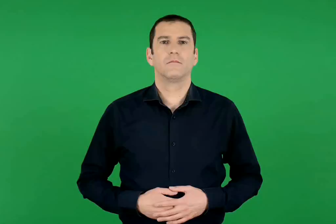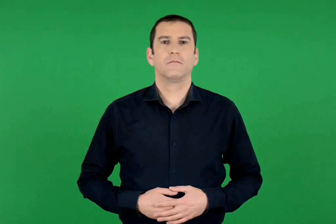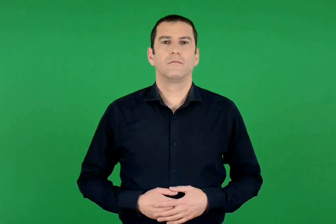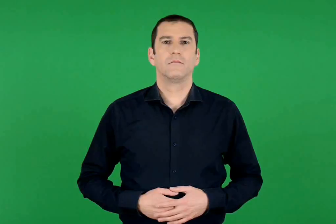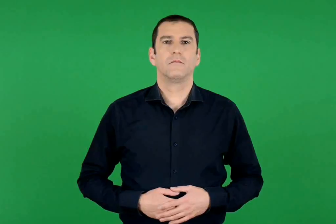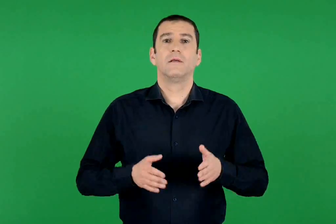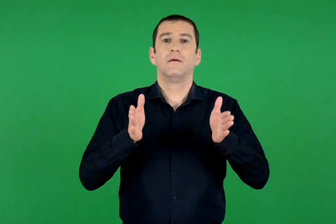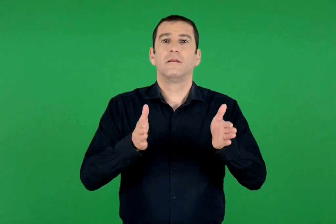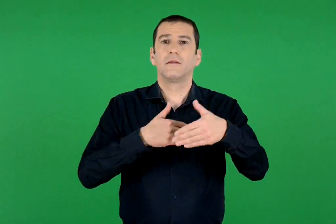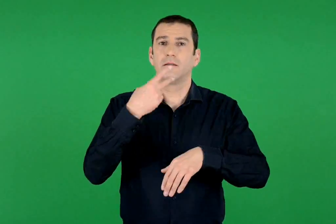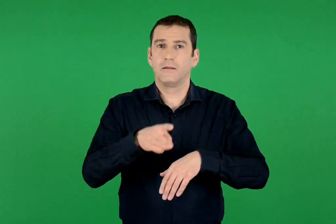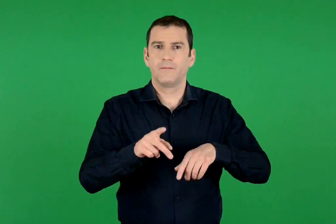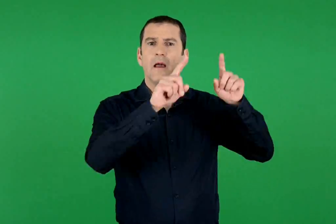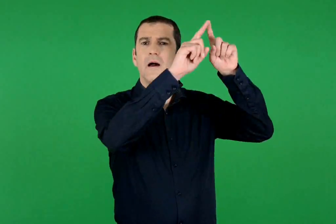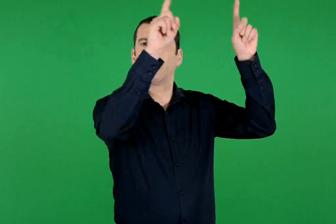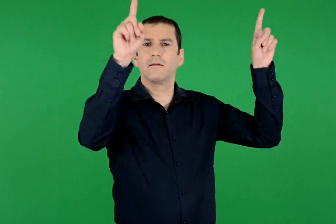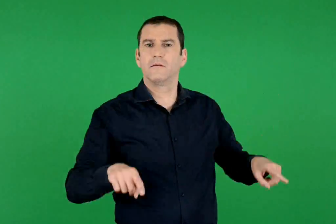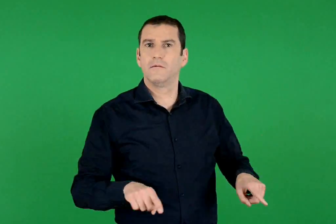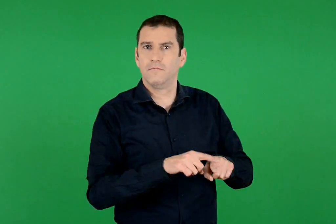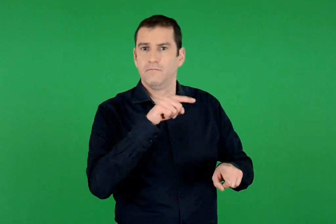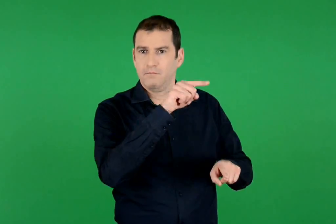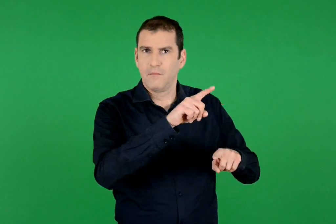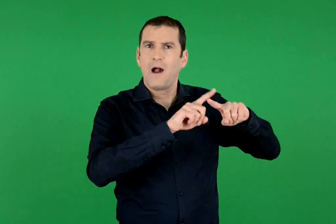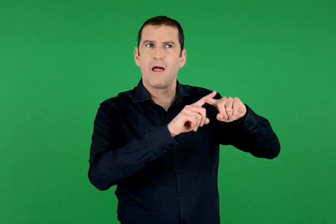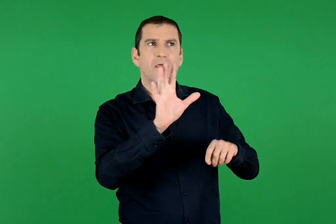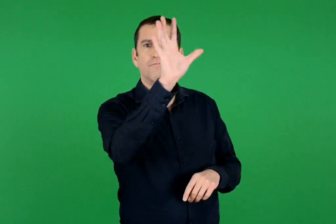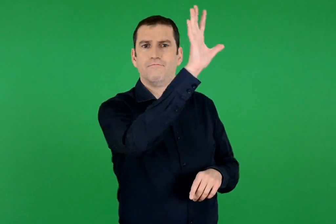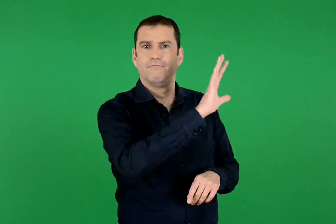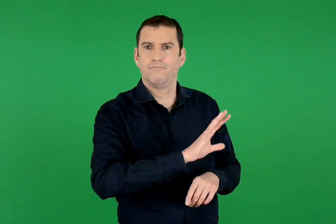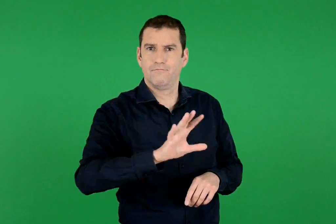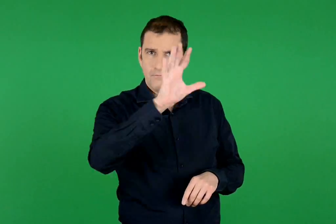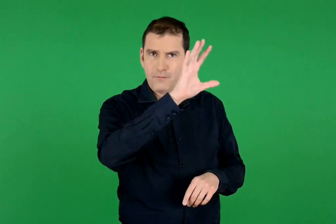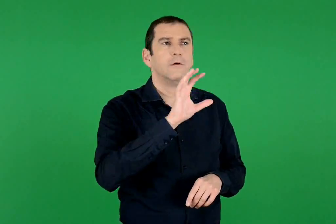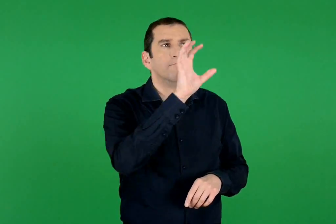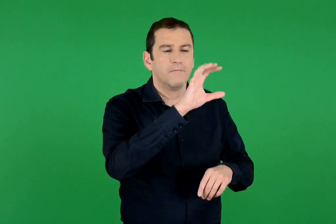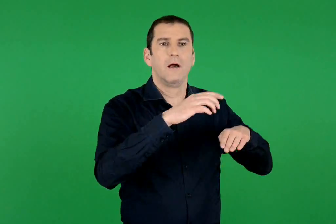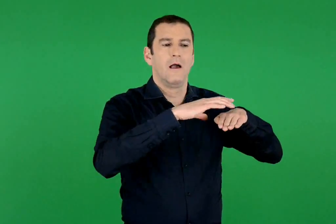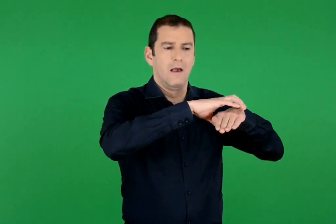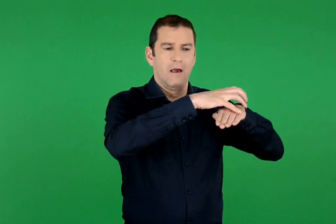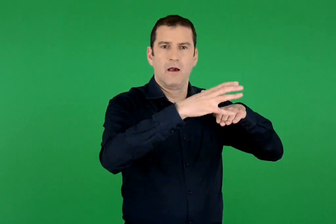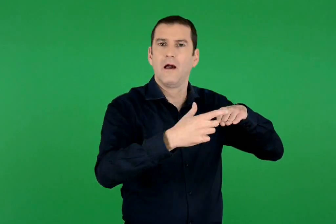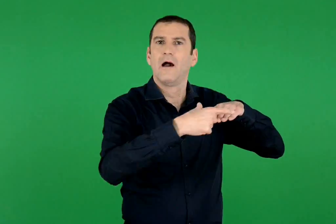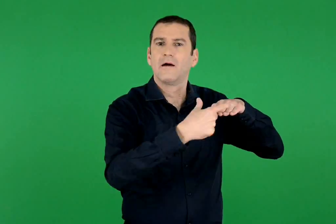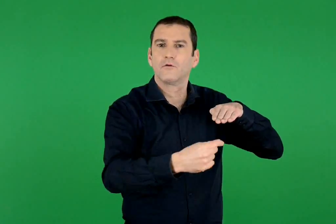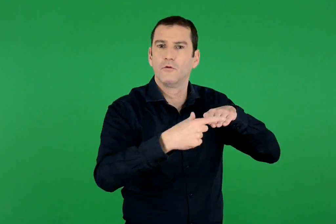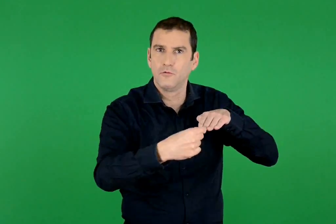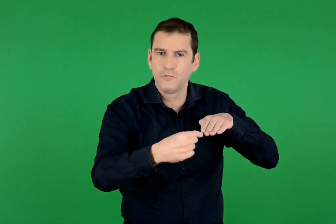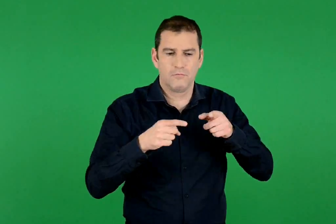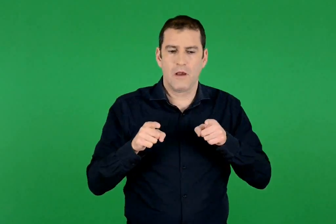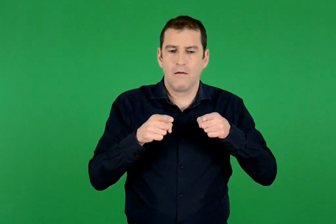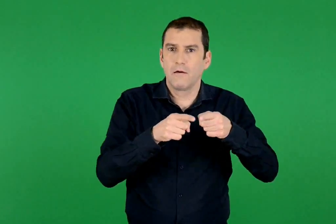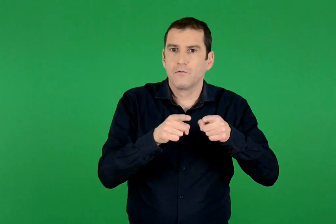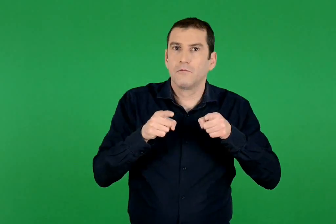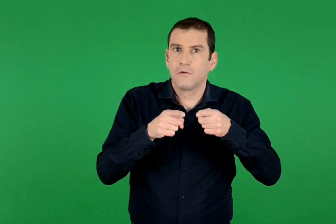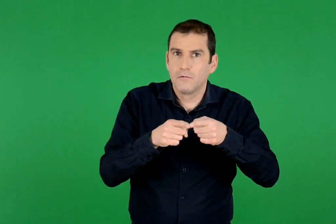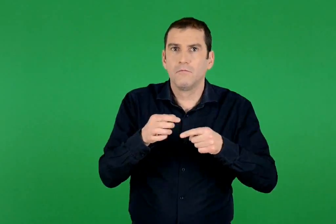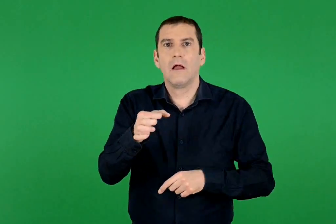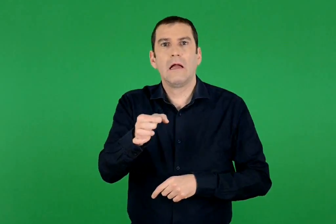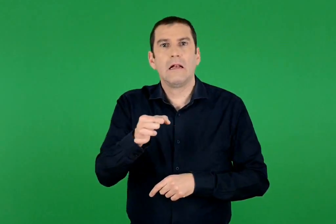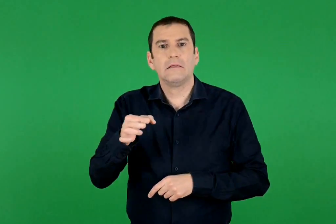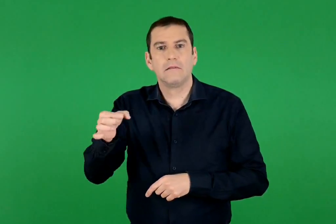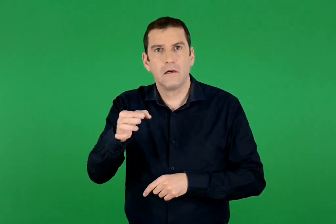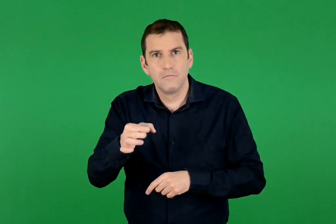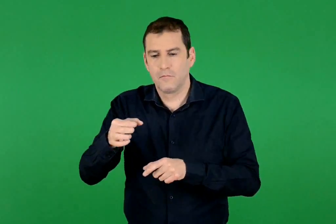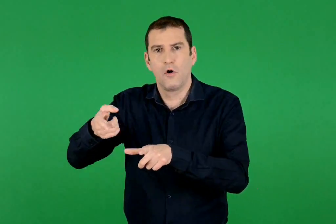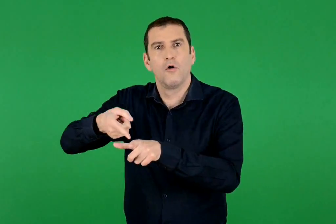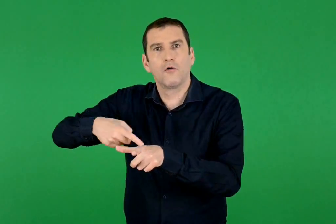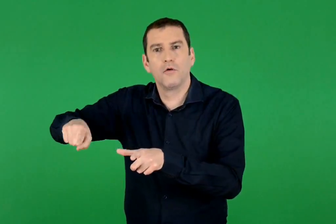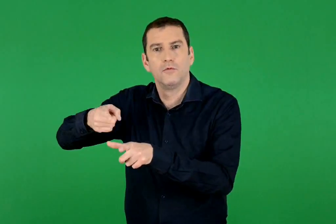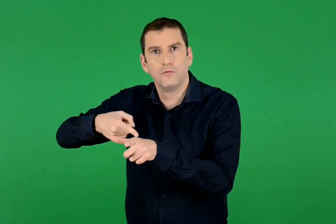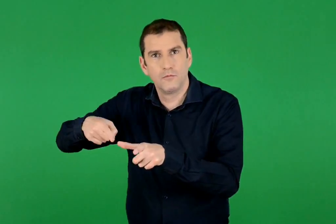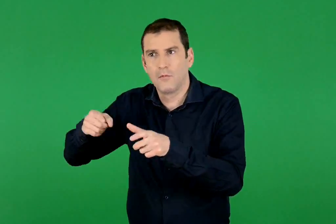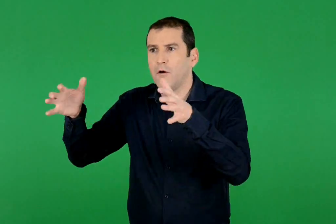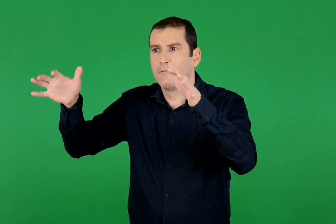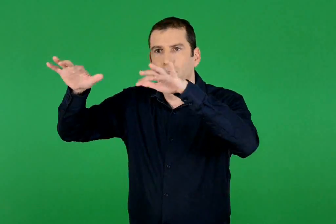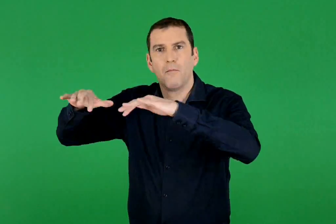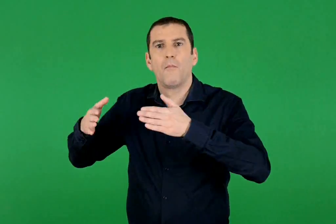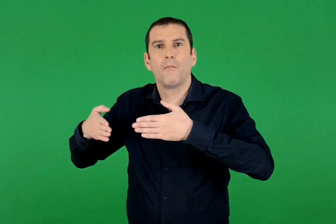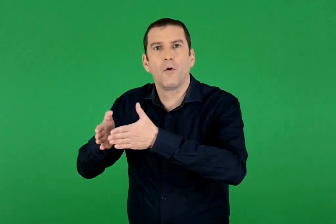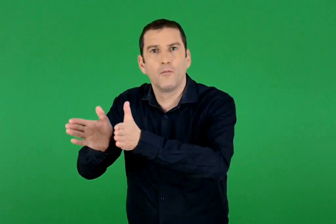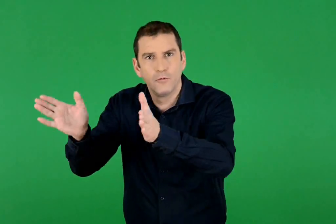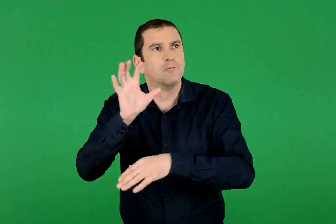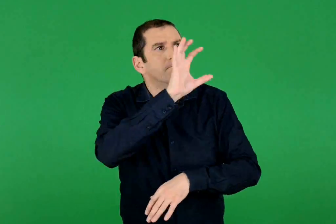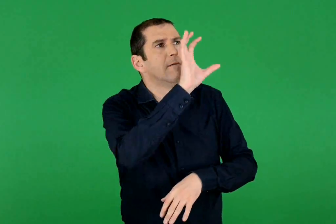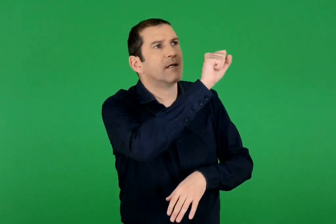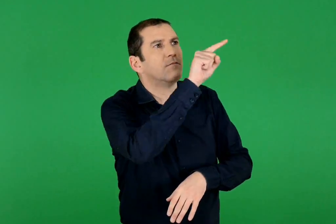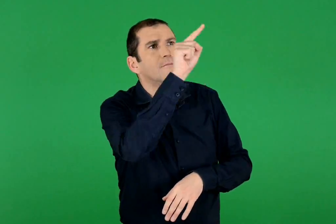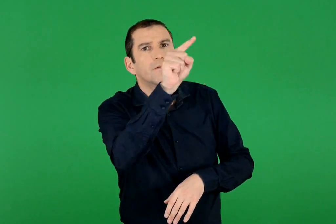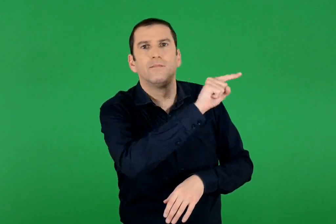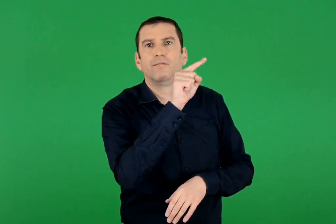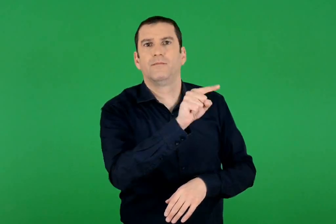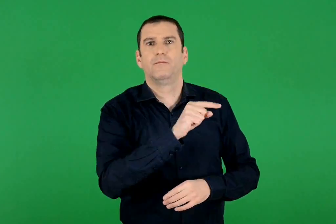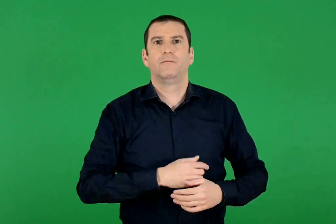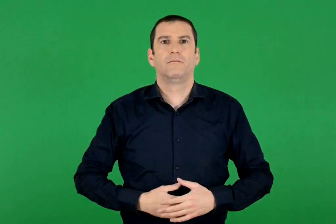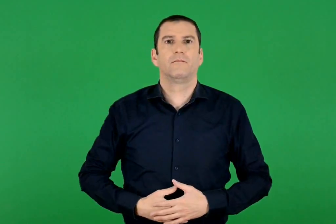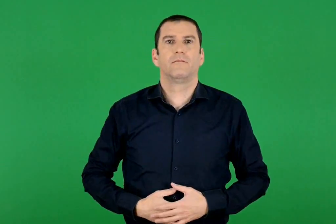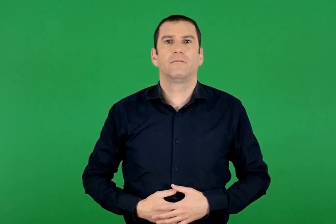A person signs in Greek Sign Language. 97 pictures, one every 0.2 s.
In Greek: στον χάρτη της τάξης βρίσκουμε χερσονήσους , ακρωτήρια , νησιά , κόλπους και πορθμούς της ελλάδας
